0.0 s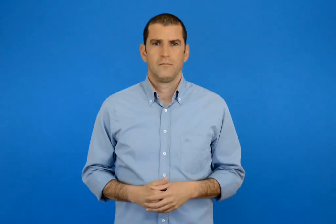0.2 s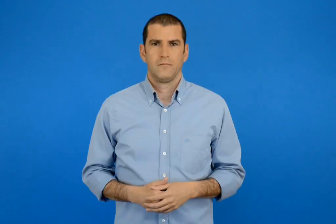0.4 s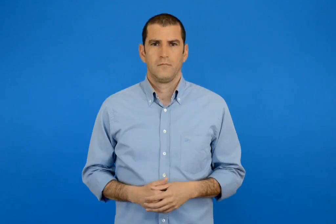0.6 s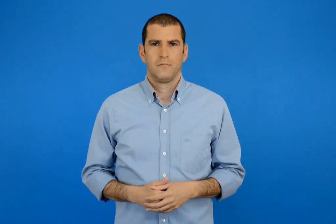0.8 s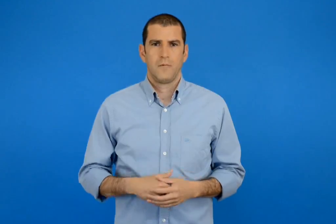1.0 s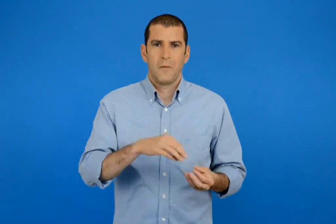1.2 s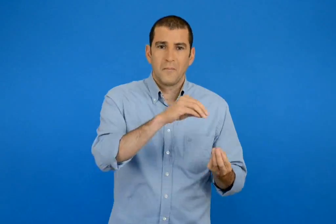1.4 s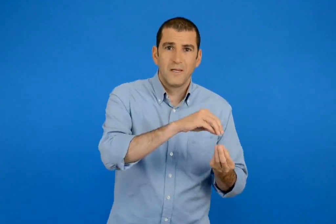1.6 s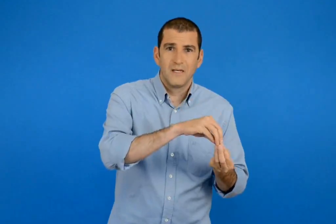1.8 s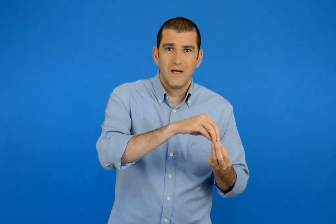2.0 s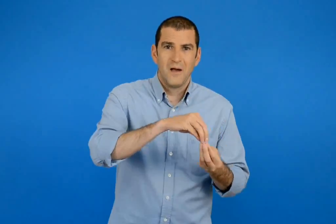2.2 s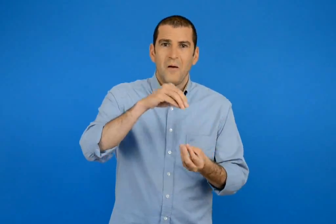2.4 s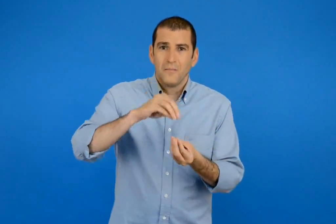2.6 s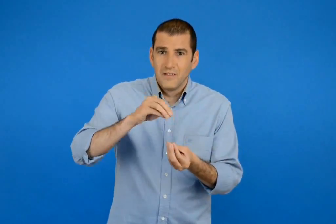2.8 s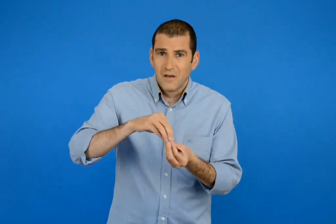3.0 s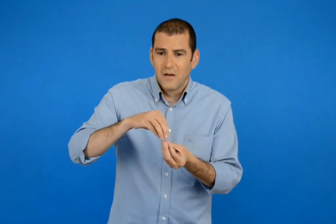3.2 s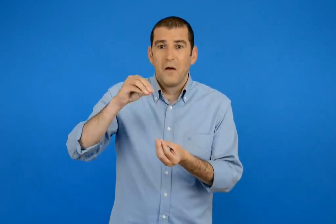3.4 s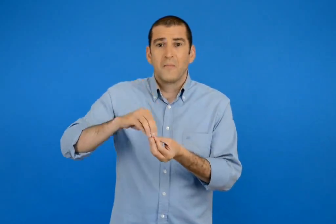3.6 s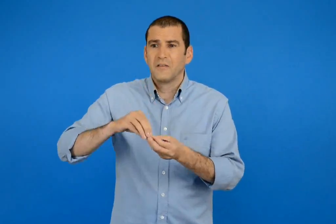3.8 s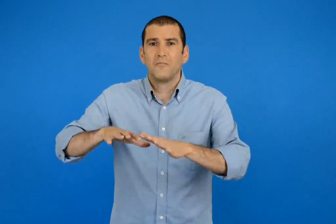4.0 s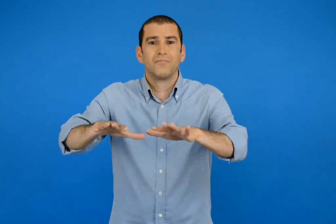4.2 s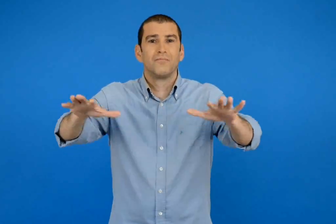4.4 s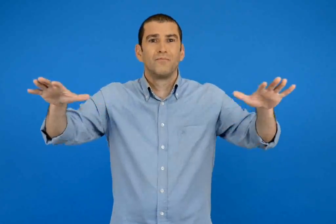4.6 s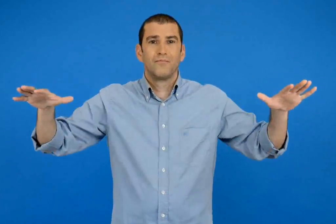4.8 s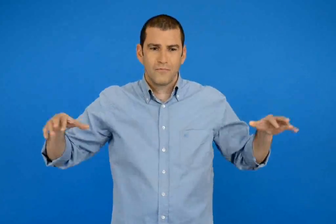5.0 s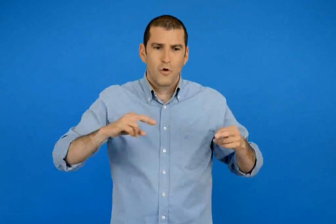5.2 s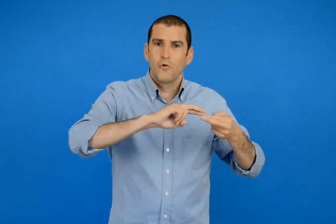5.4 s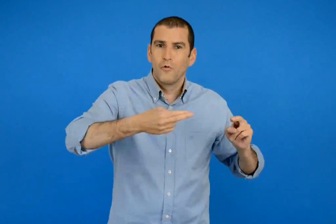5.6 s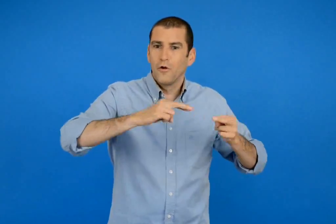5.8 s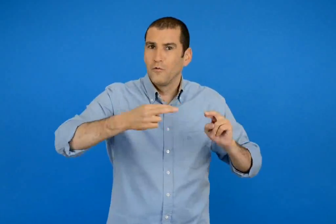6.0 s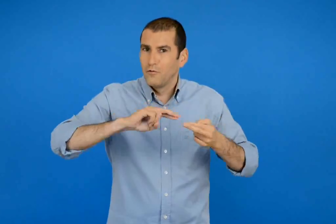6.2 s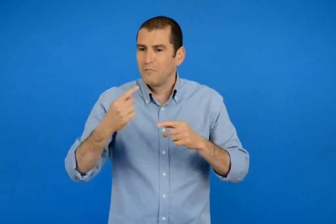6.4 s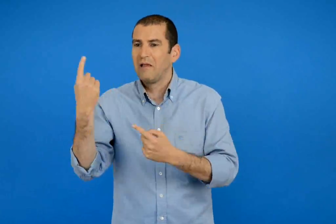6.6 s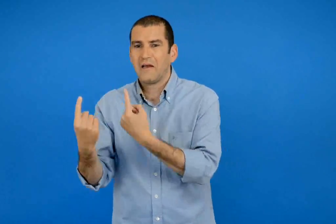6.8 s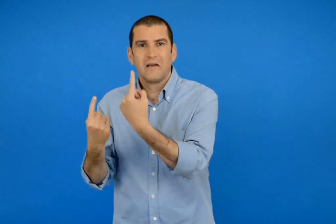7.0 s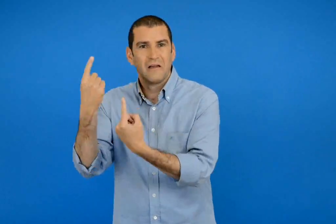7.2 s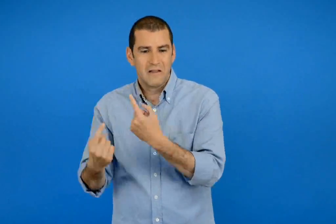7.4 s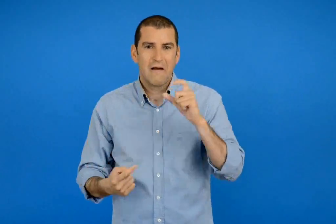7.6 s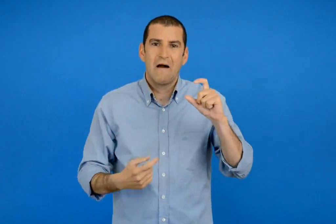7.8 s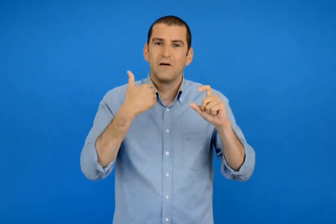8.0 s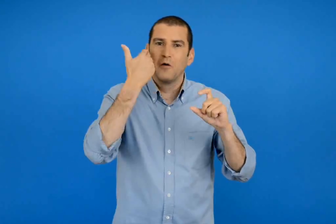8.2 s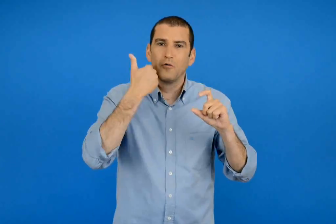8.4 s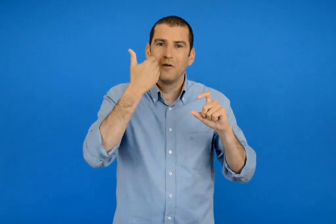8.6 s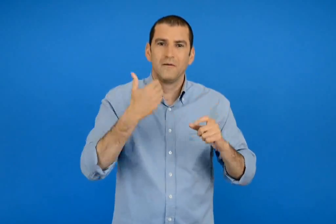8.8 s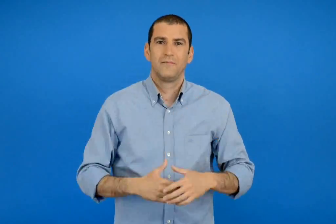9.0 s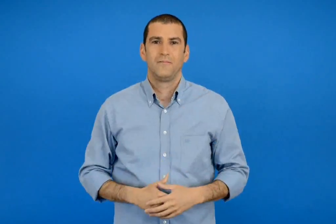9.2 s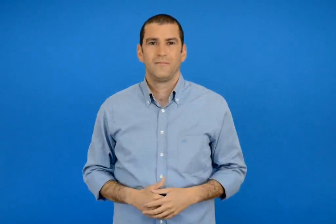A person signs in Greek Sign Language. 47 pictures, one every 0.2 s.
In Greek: πάσχα πάσχα πασχαλιά με κουλούρια με κεριά και με κόκκινα αυγά
